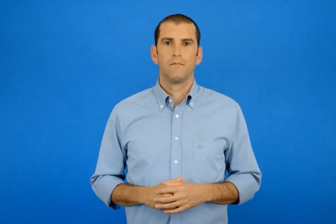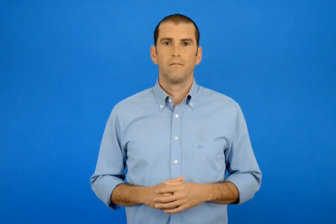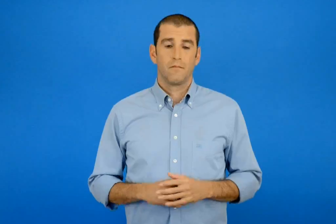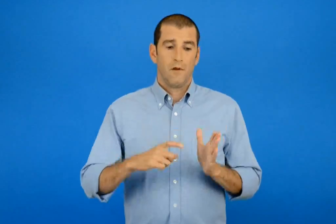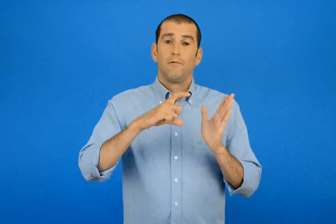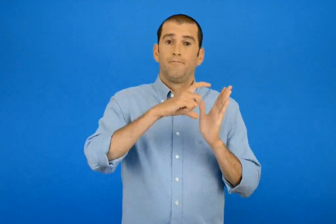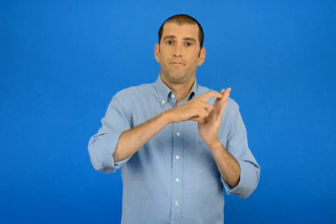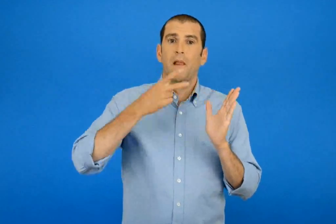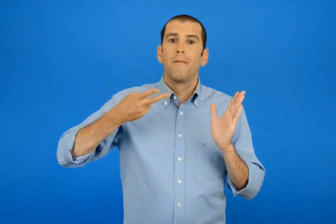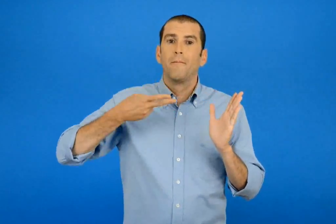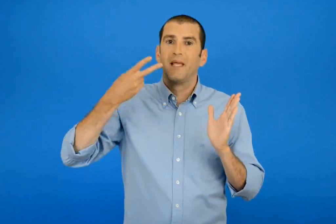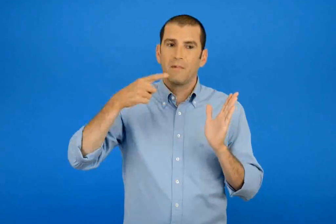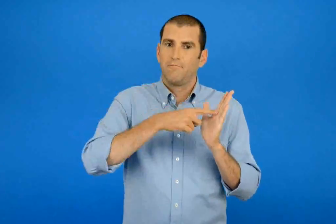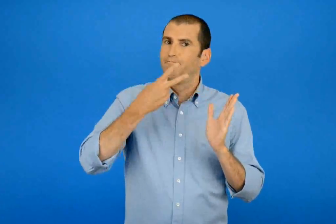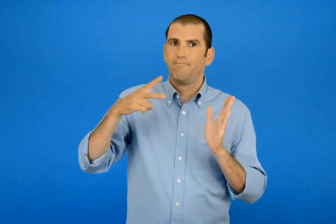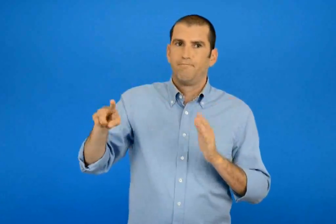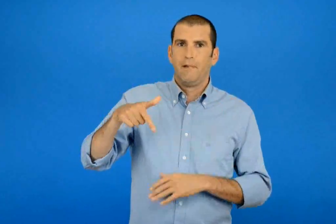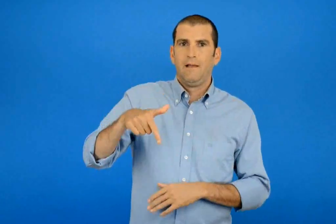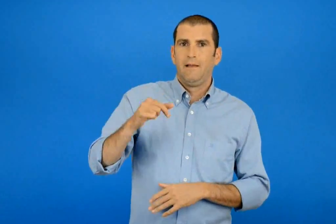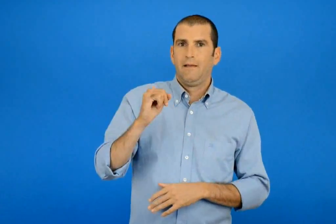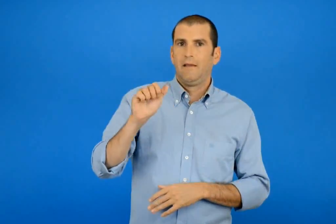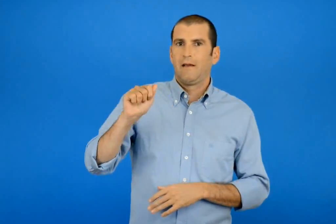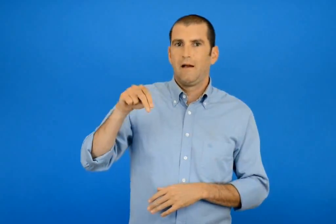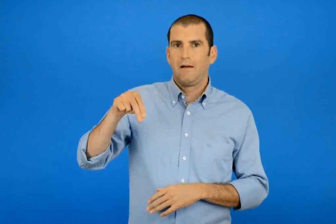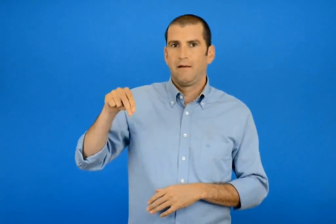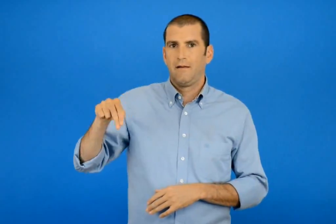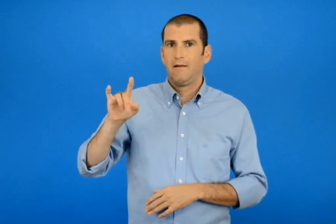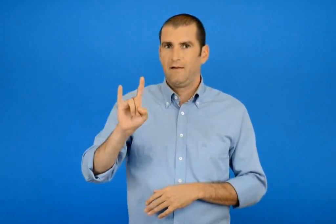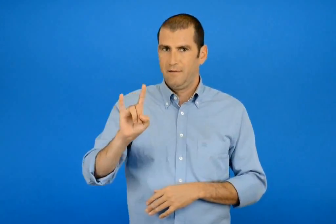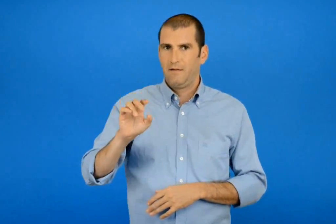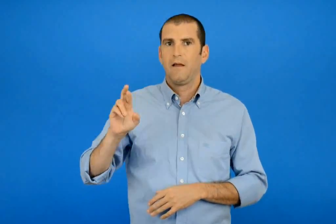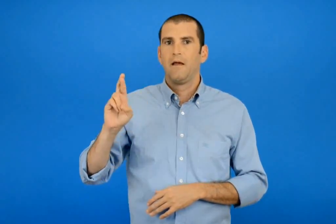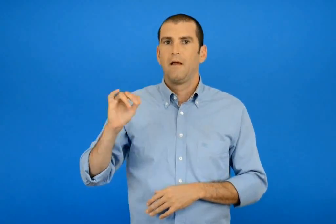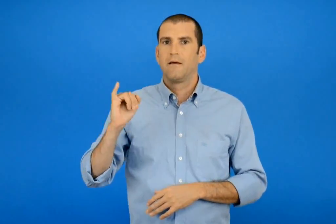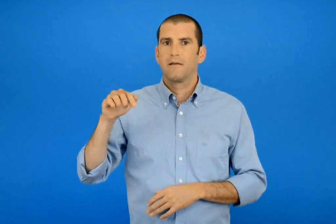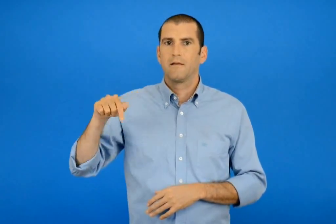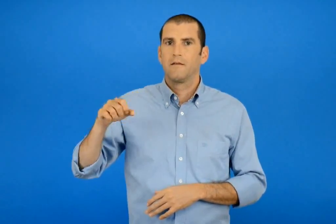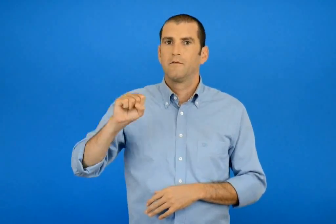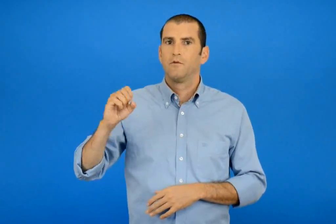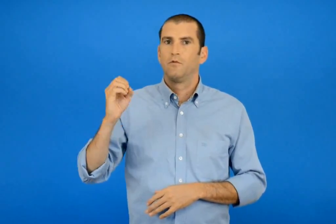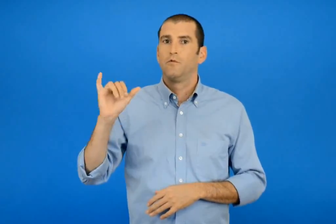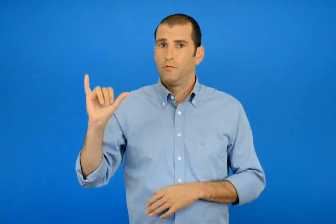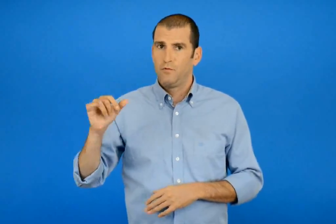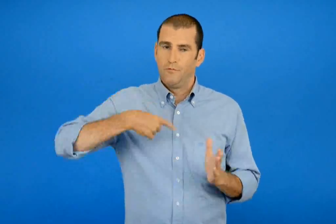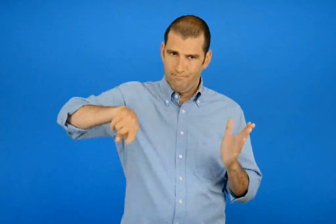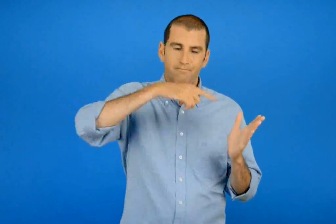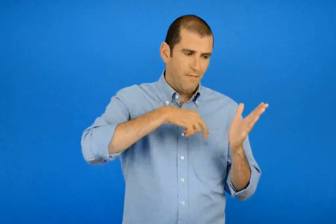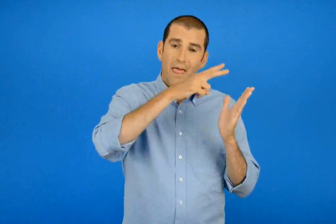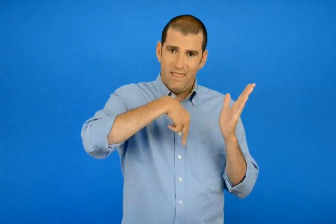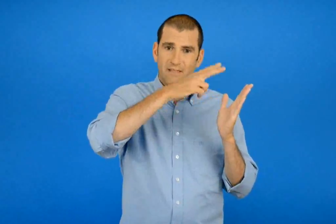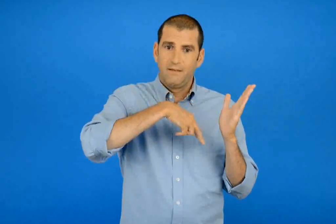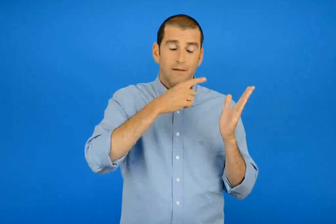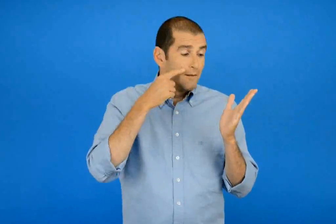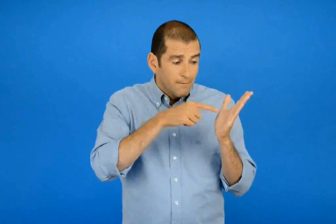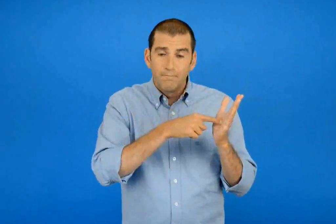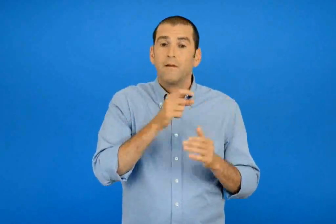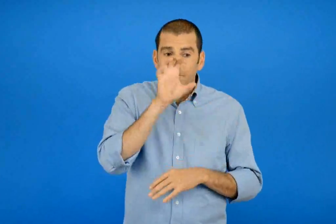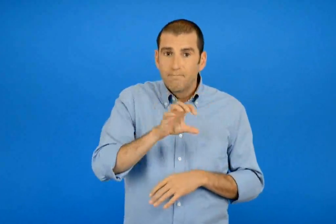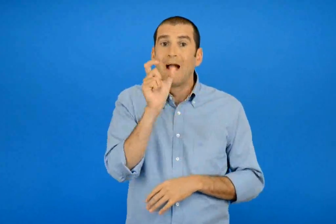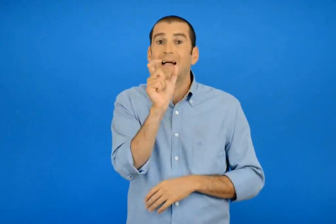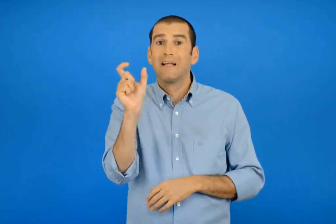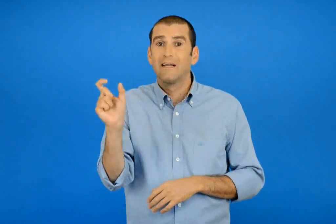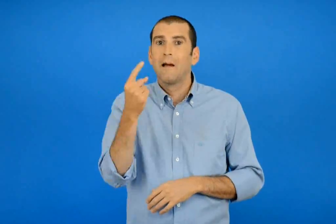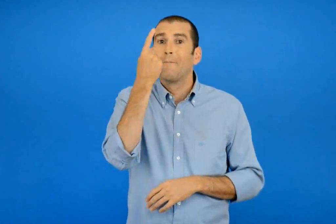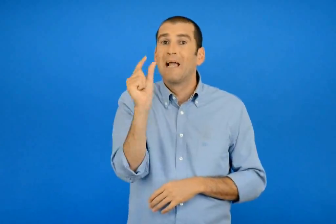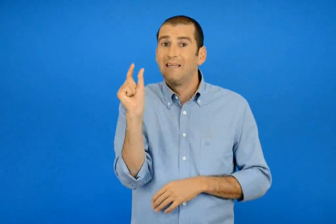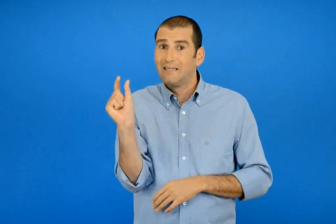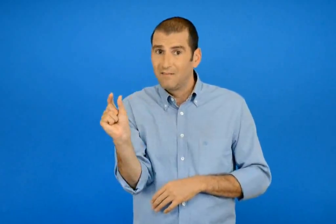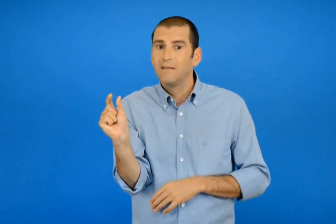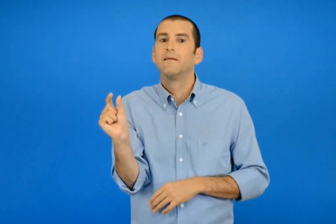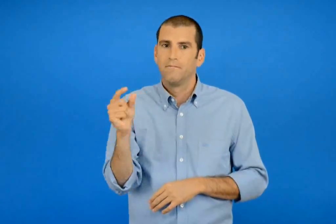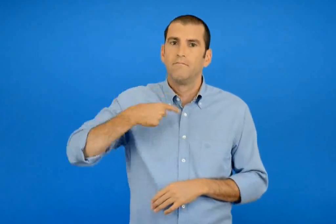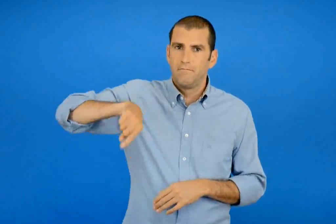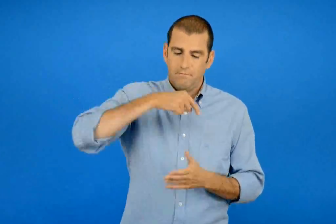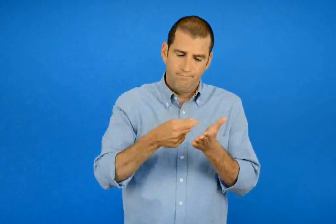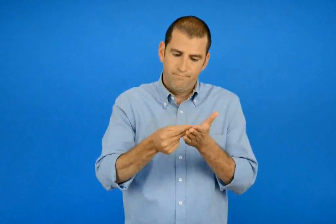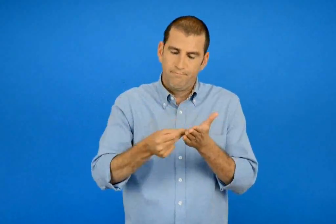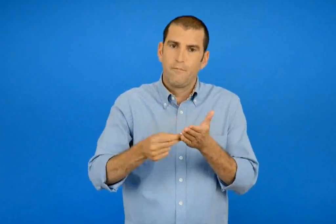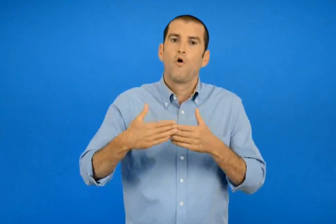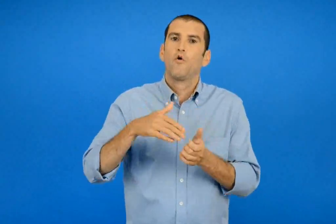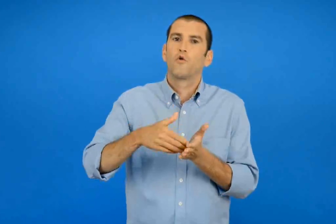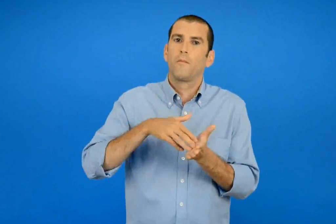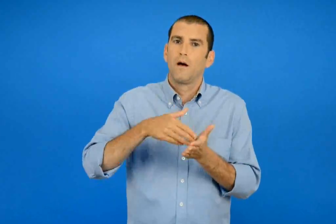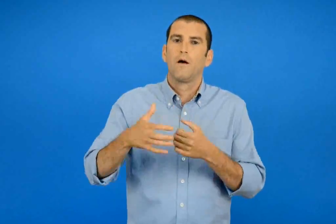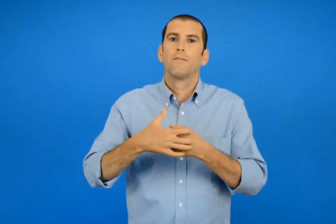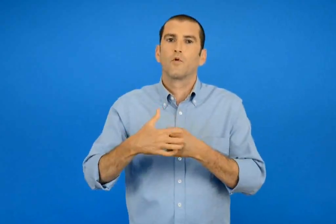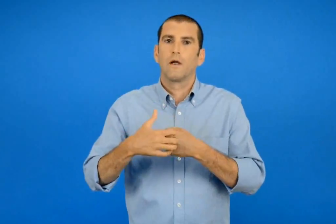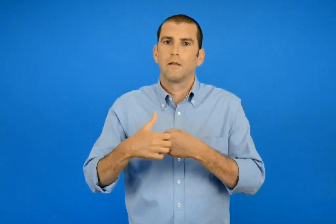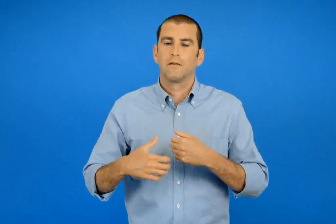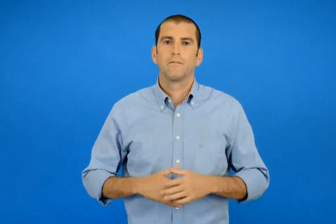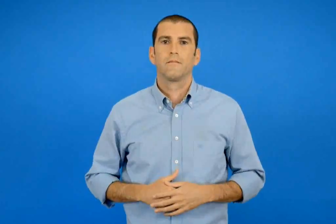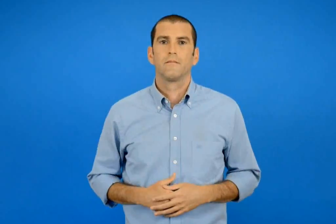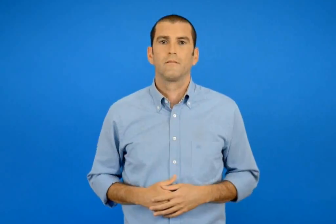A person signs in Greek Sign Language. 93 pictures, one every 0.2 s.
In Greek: ας διαβάσουμε το ποίημα του γιάννη ρίτσου και ας χρωματίσουμε πορτοκαλί όσες λέξεις έχουν μια συλλαβή
